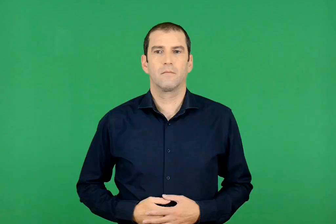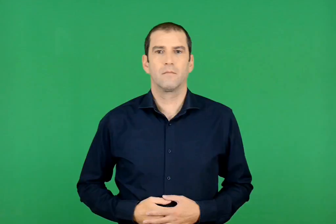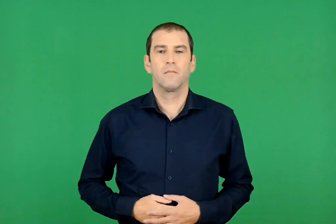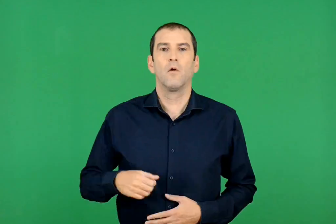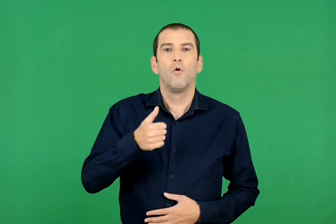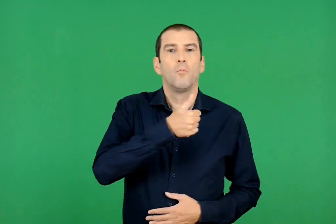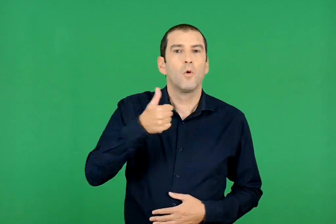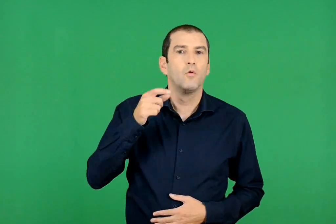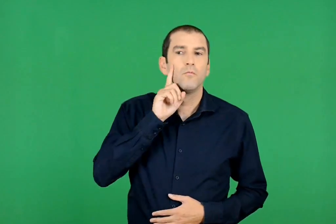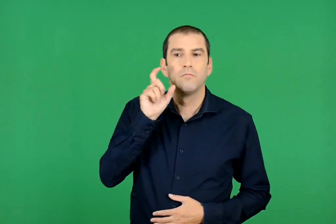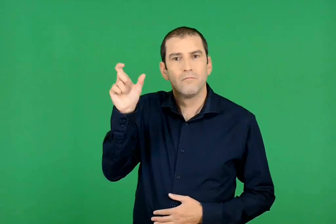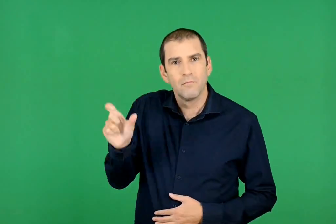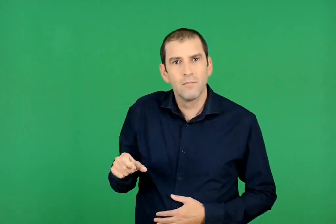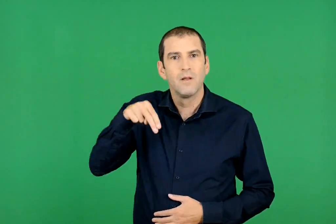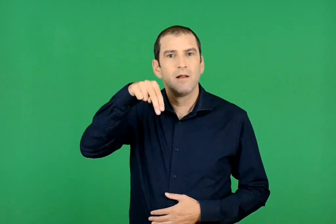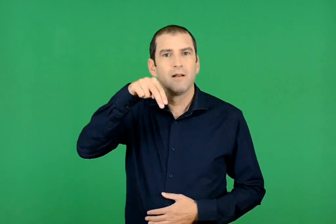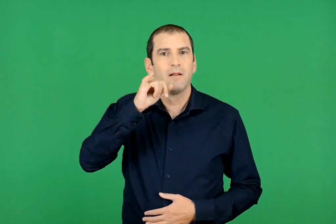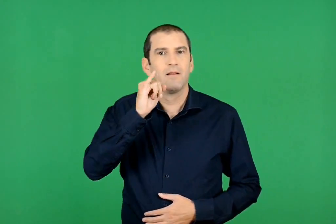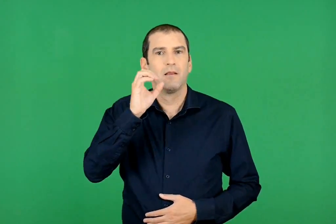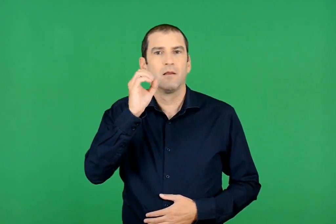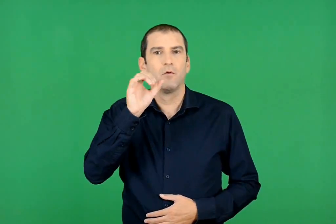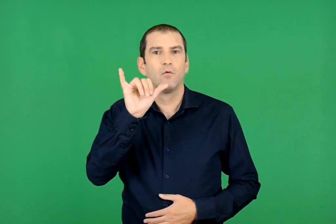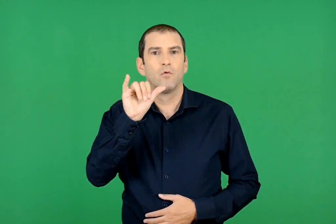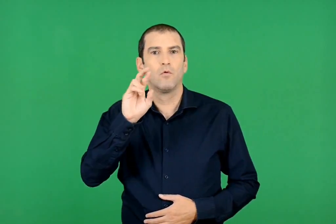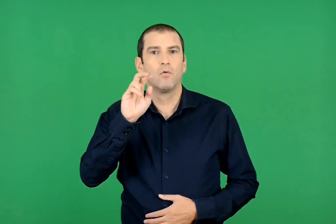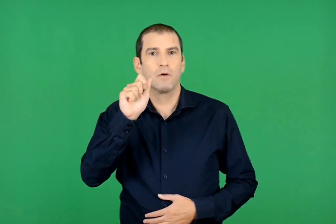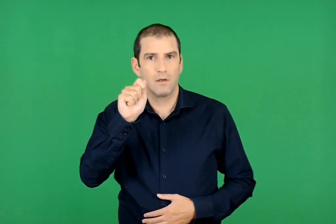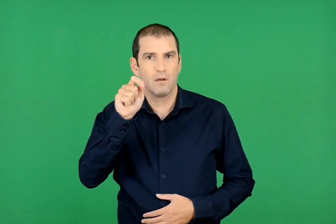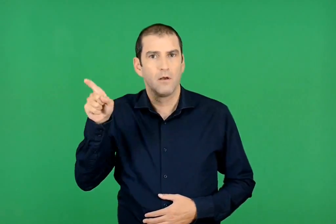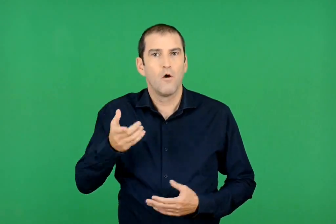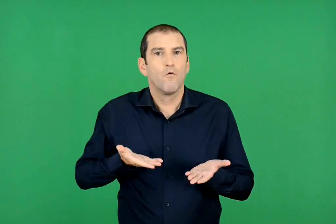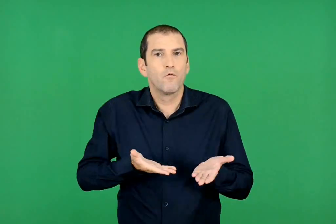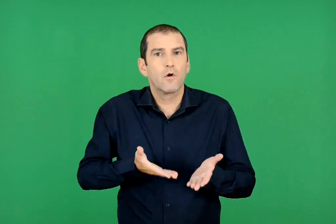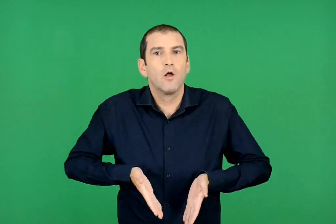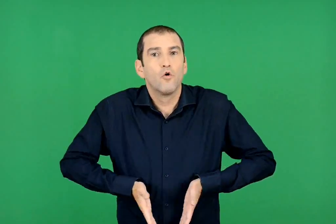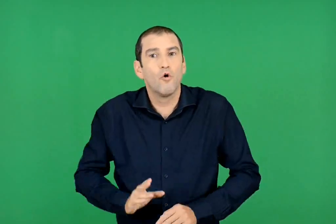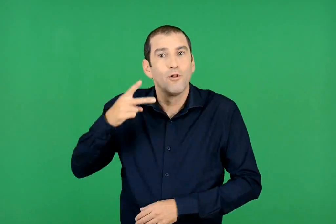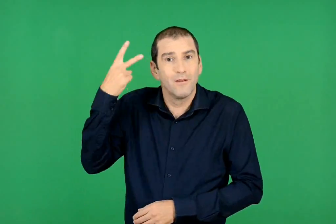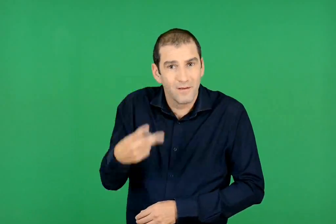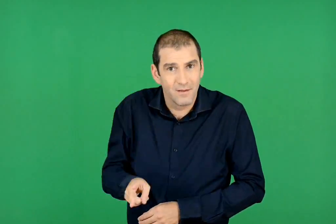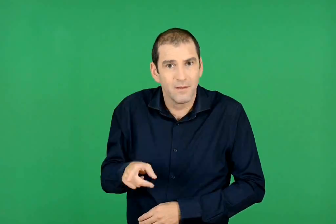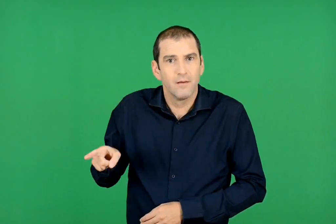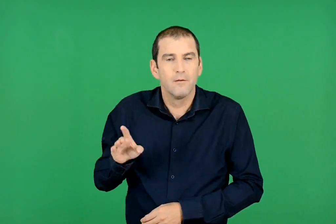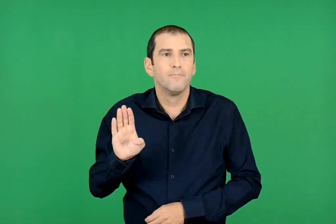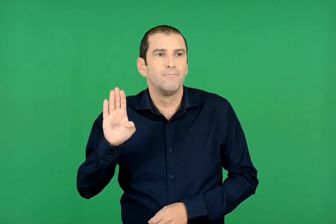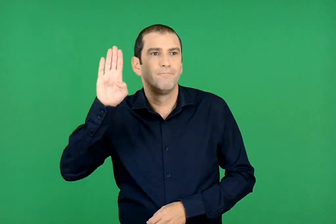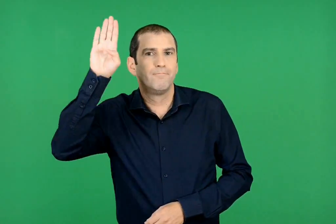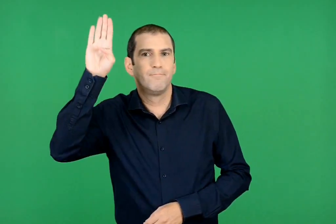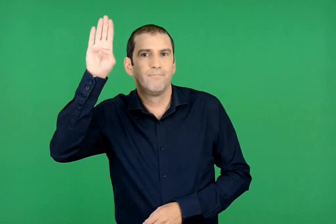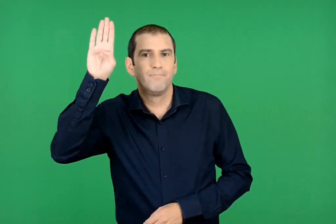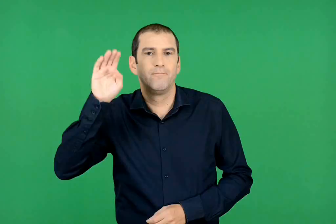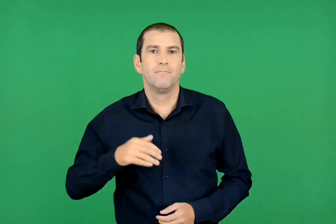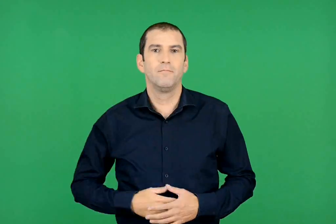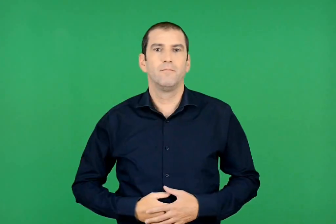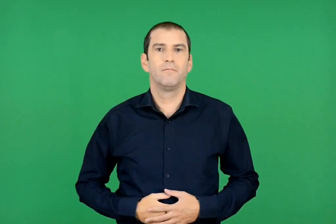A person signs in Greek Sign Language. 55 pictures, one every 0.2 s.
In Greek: σήκωσε το χέρι της μονάχα η νιούρα , η κόρη του φούρναρη
